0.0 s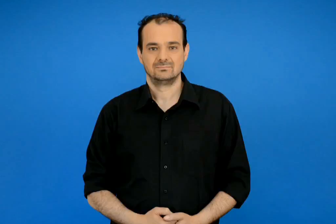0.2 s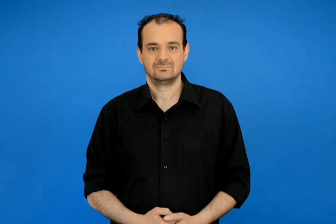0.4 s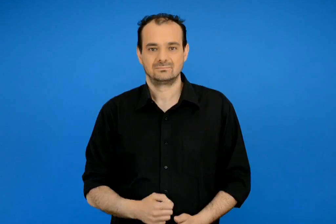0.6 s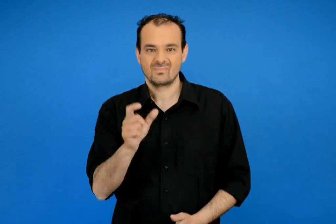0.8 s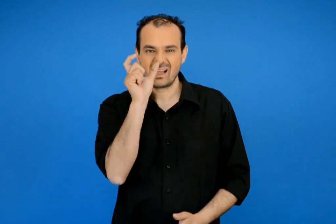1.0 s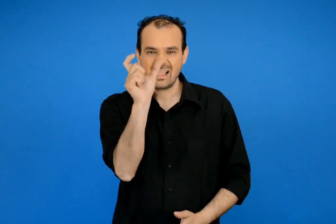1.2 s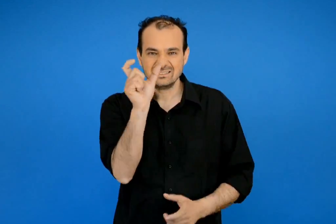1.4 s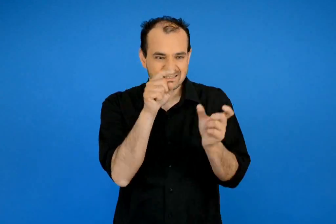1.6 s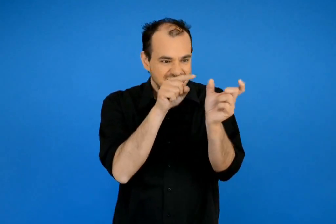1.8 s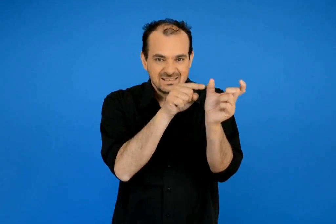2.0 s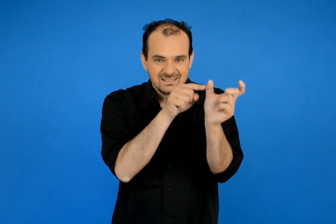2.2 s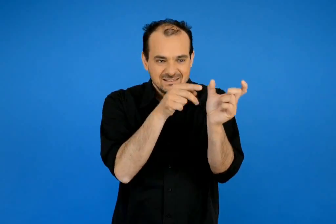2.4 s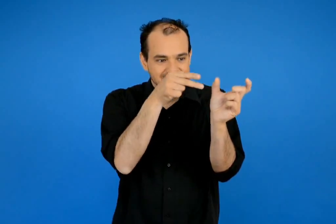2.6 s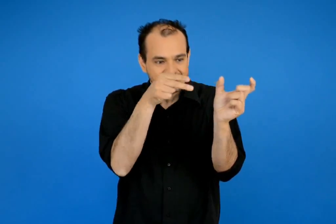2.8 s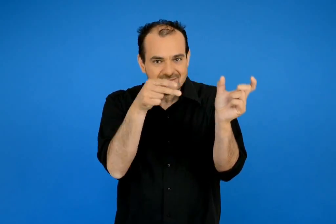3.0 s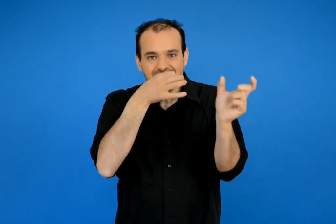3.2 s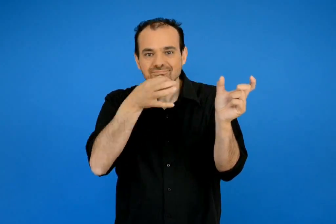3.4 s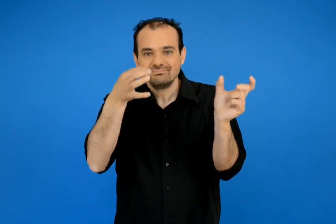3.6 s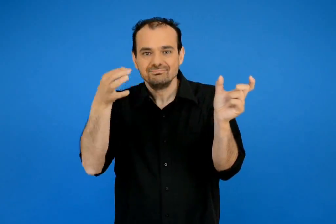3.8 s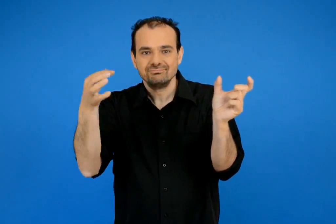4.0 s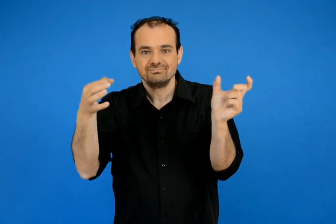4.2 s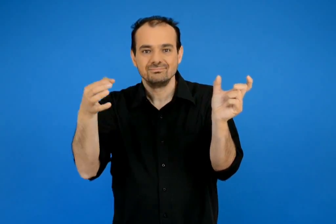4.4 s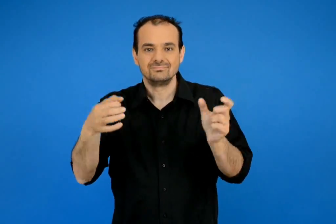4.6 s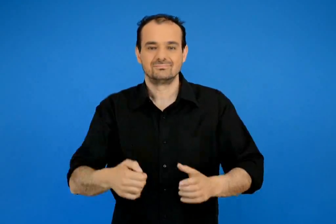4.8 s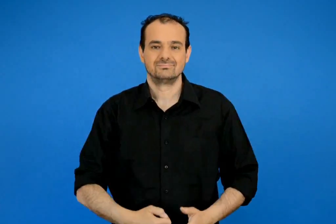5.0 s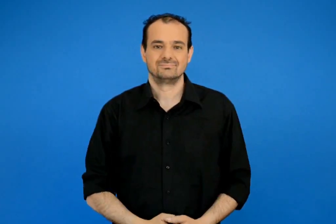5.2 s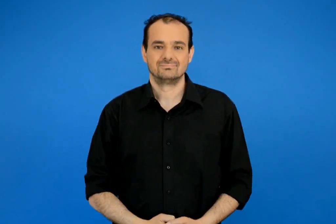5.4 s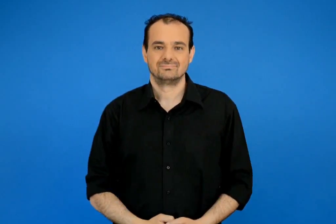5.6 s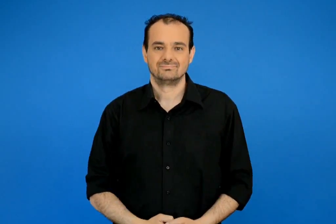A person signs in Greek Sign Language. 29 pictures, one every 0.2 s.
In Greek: γλωσσάριο
